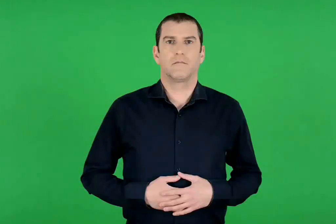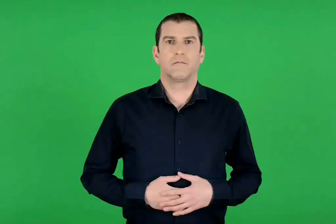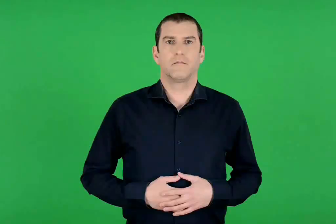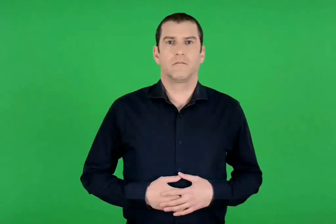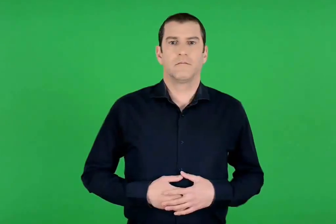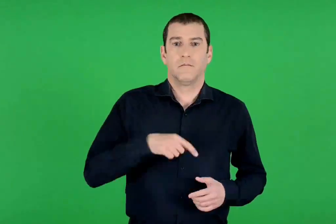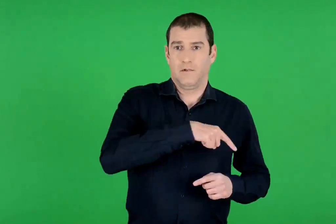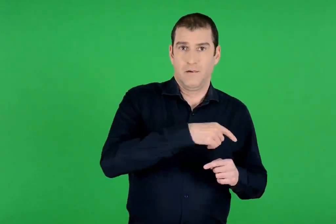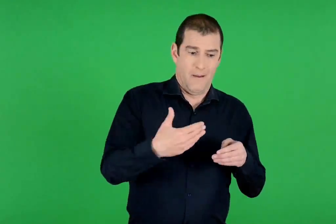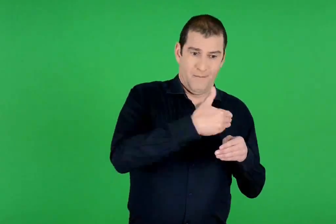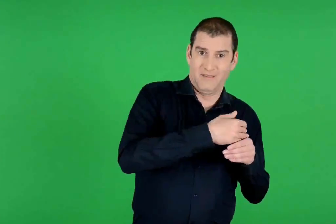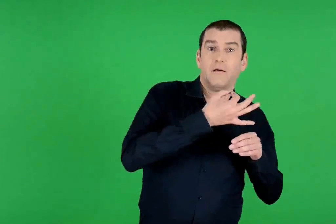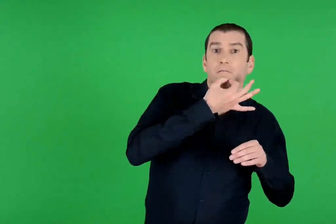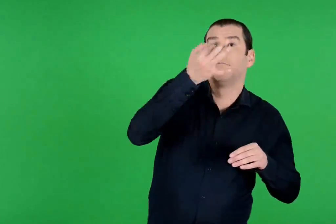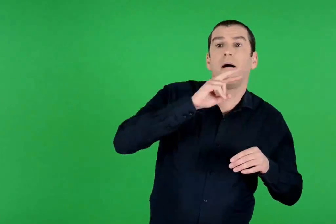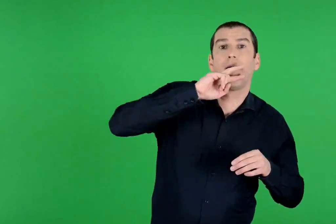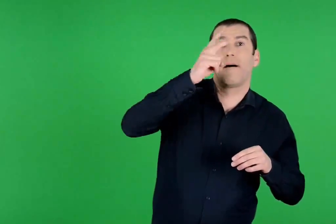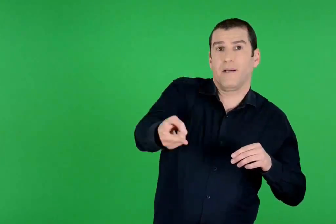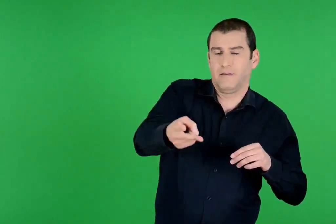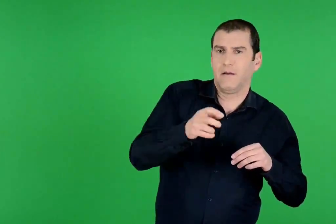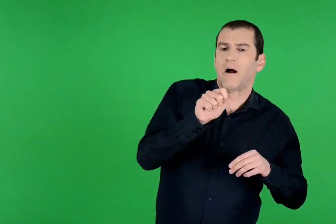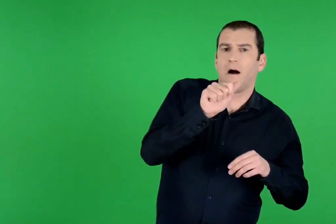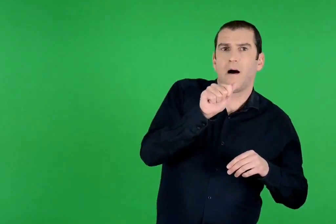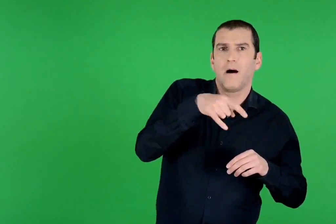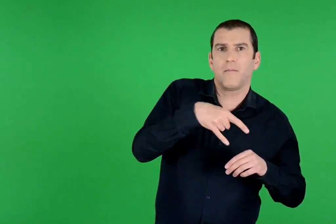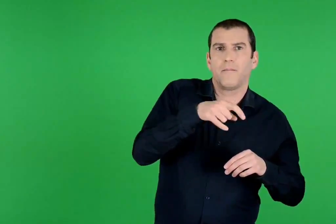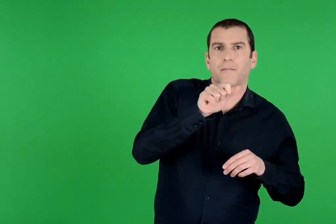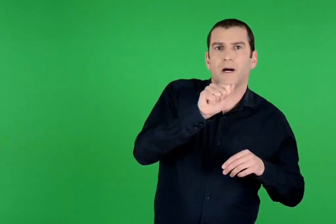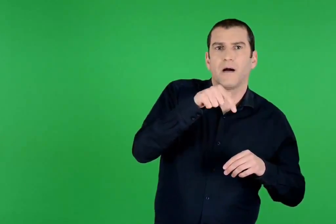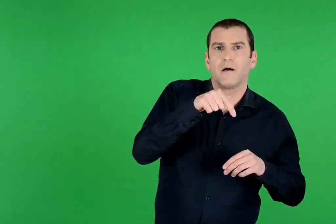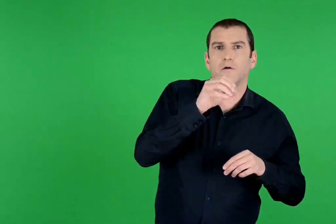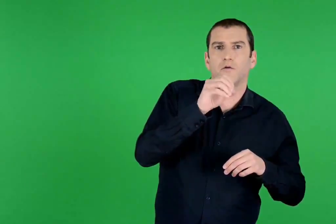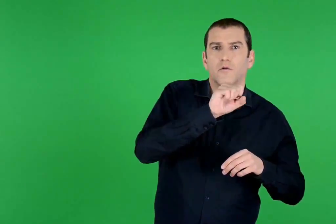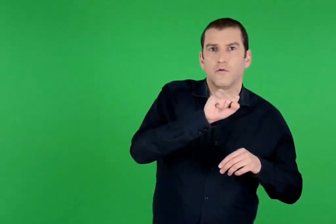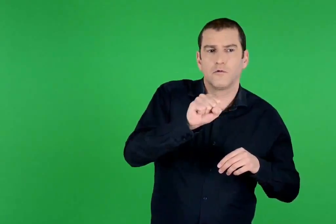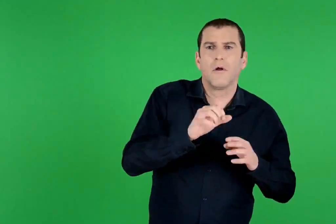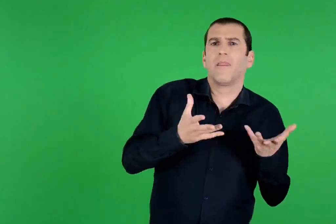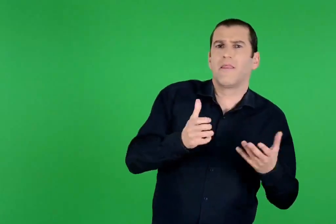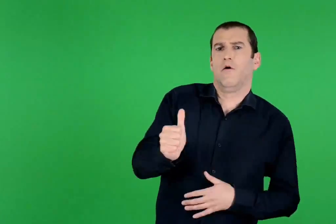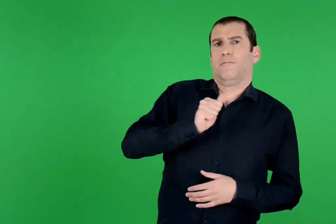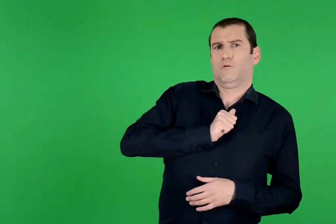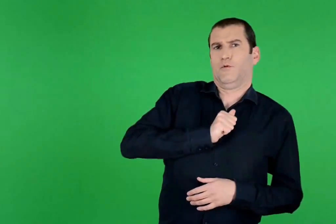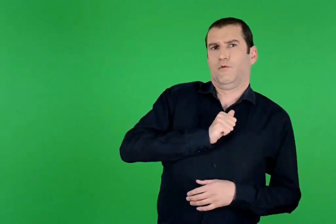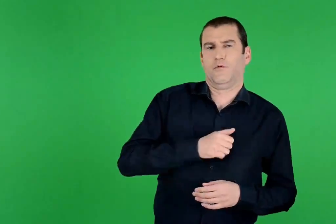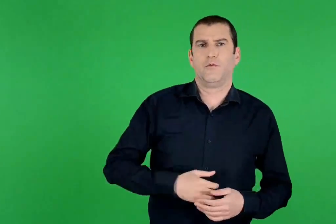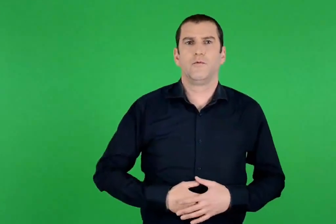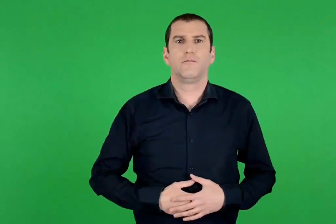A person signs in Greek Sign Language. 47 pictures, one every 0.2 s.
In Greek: απατός , μοναχός μου τους λέει εκείνος από μέσα
